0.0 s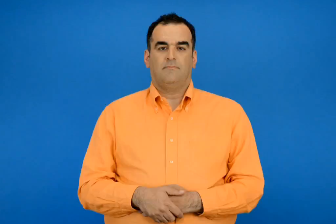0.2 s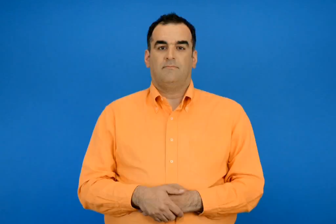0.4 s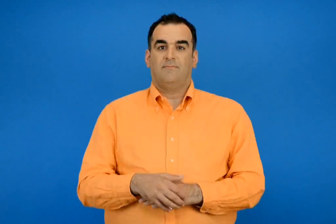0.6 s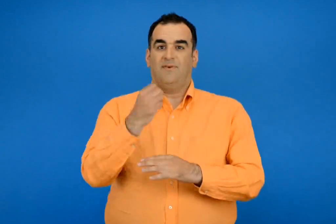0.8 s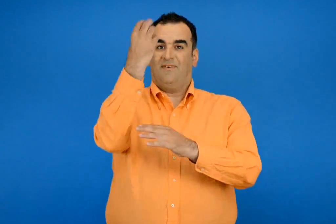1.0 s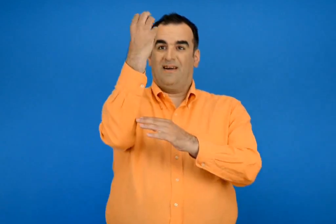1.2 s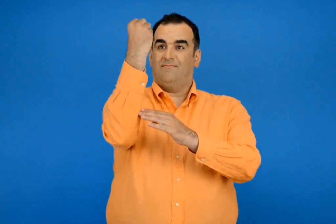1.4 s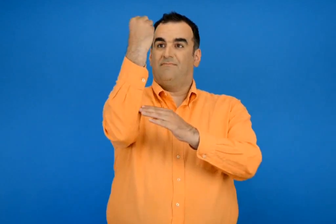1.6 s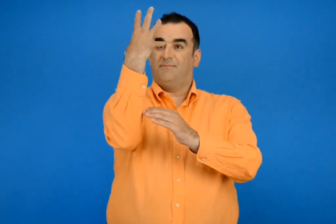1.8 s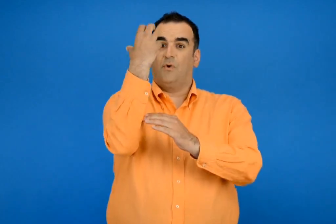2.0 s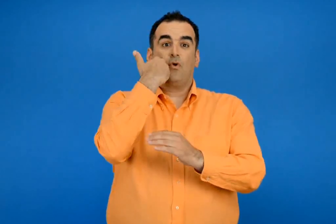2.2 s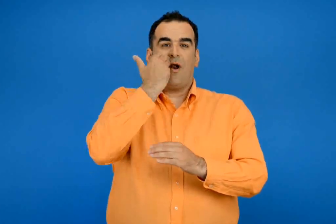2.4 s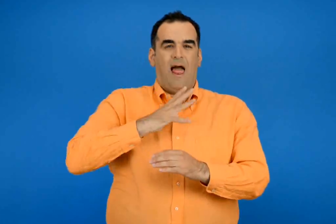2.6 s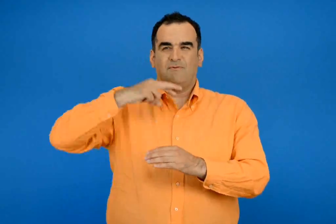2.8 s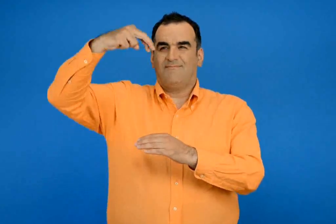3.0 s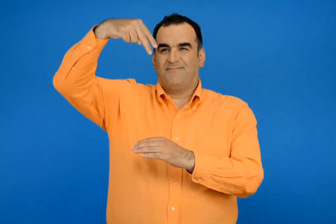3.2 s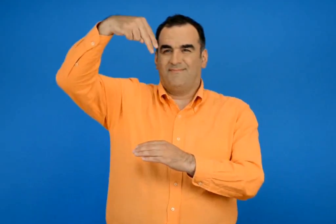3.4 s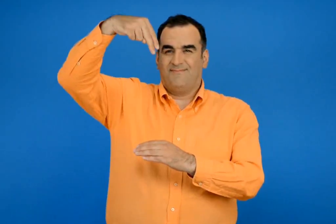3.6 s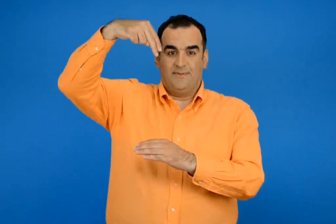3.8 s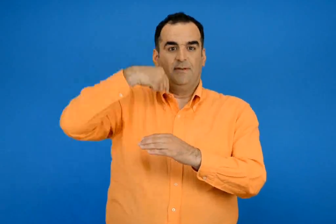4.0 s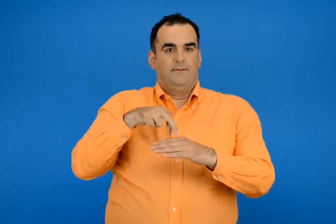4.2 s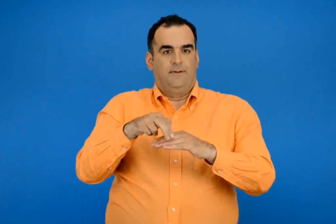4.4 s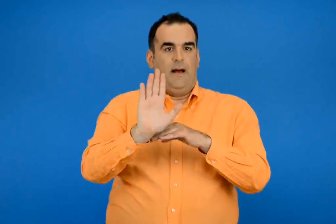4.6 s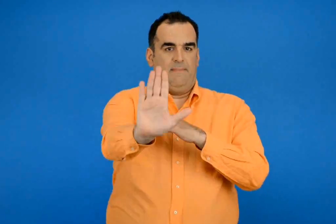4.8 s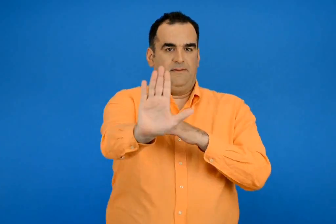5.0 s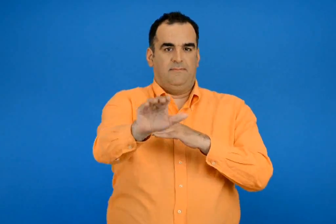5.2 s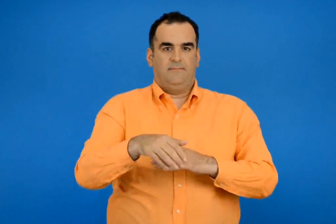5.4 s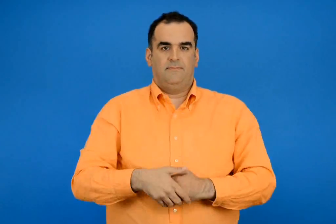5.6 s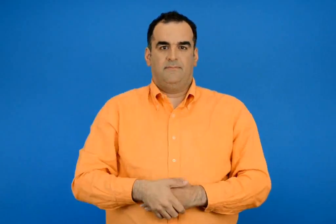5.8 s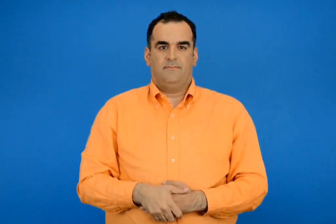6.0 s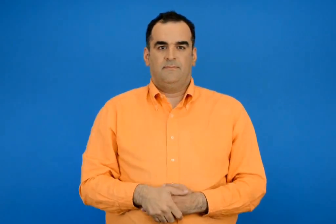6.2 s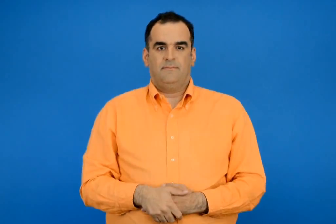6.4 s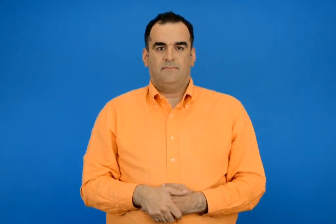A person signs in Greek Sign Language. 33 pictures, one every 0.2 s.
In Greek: περνάω απέναντι όταν το φανάρι ανάβει το κόκκινο ανθρωπάκι
